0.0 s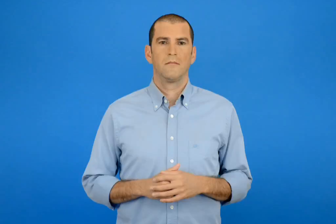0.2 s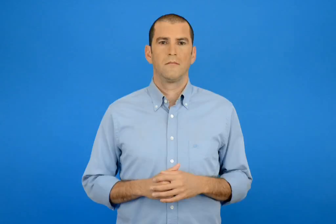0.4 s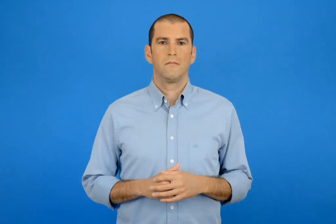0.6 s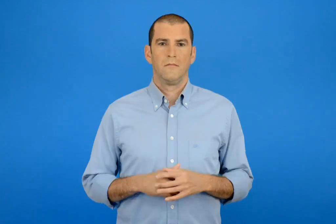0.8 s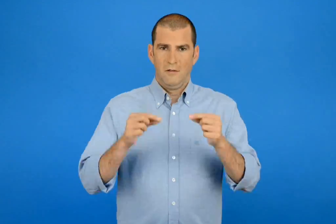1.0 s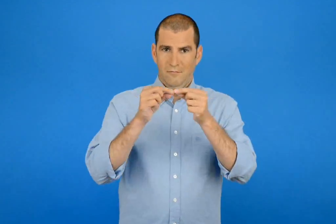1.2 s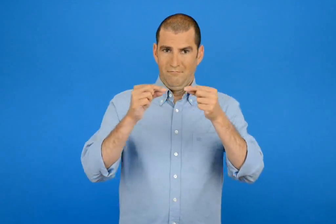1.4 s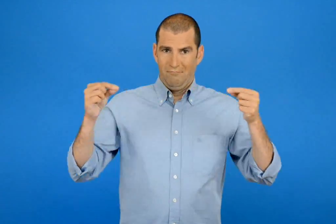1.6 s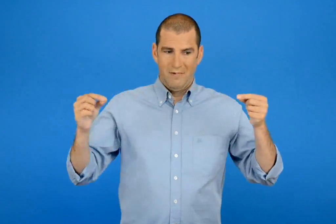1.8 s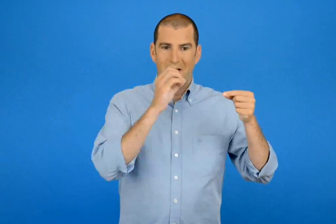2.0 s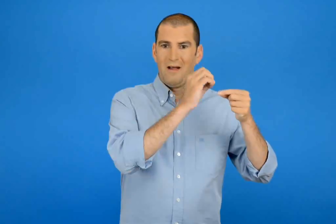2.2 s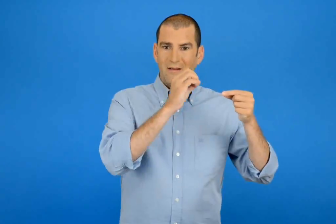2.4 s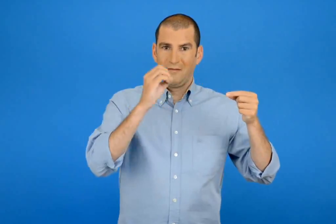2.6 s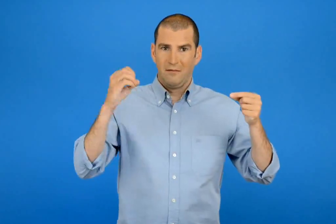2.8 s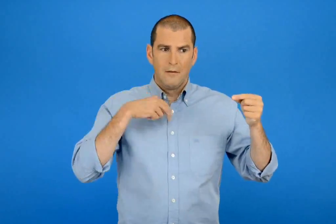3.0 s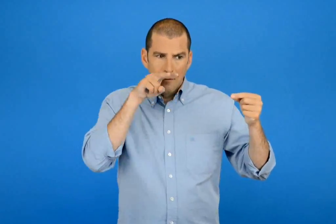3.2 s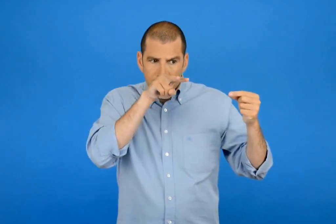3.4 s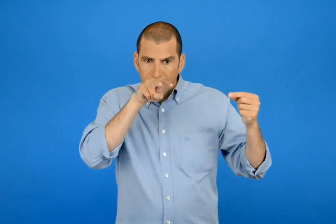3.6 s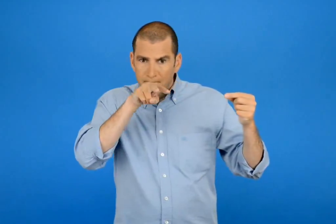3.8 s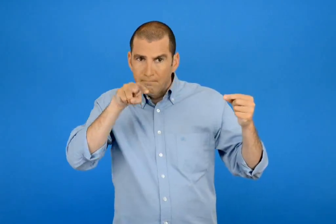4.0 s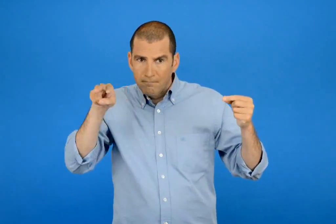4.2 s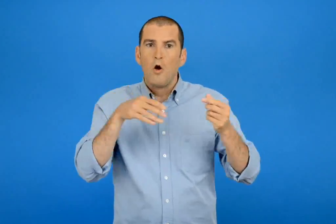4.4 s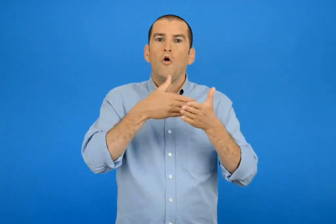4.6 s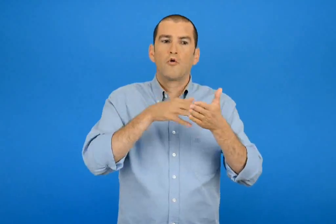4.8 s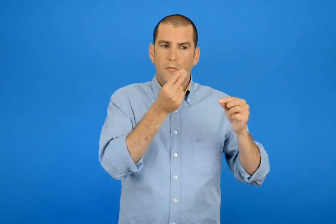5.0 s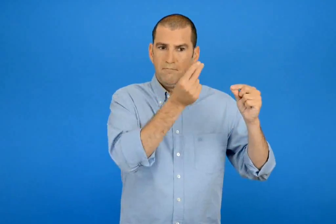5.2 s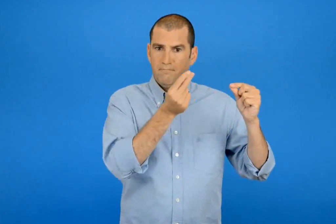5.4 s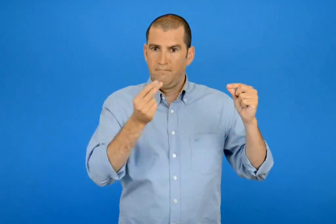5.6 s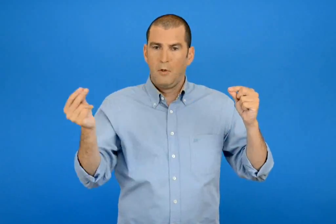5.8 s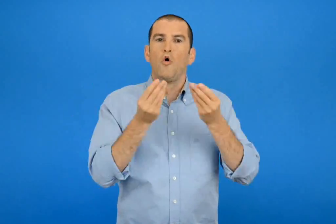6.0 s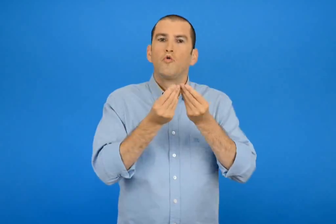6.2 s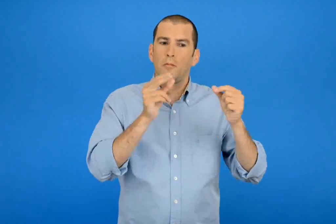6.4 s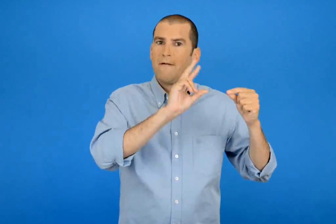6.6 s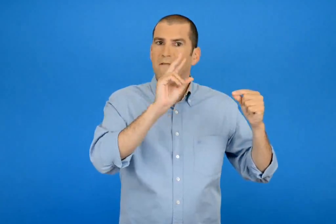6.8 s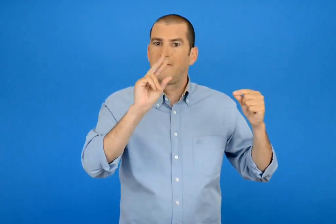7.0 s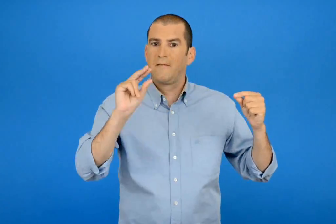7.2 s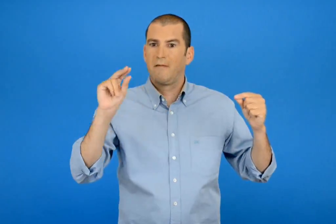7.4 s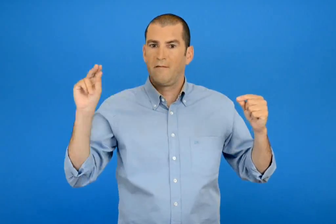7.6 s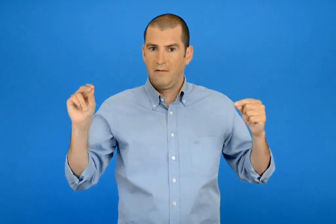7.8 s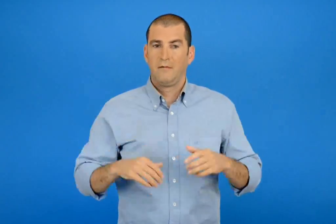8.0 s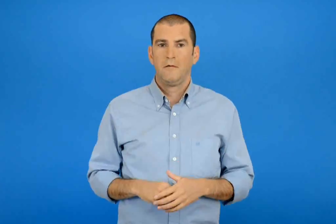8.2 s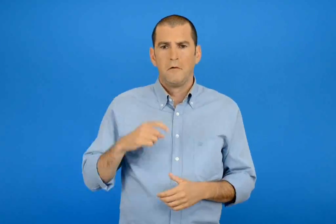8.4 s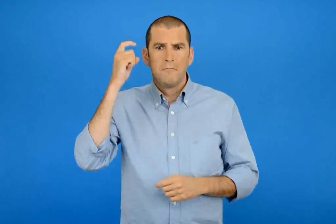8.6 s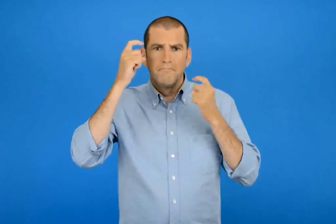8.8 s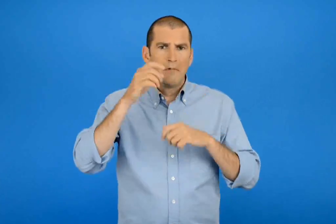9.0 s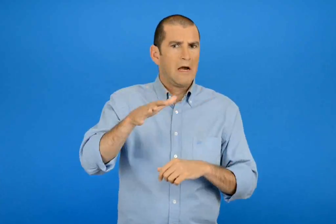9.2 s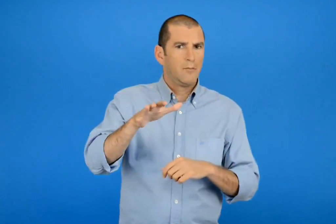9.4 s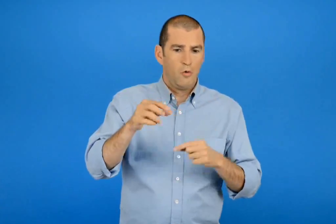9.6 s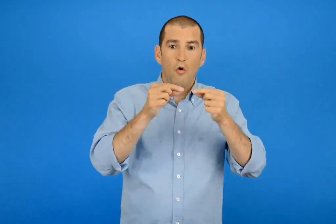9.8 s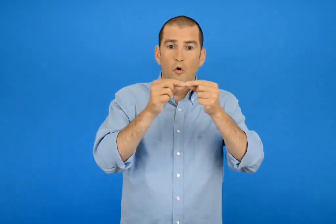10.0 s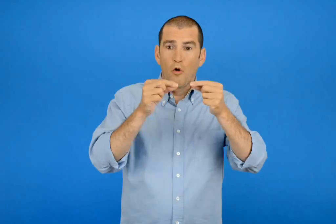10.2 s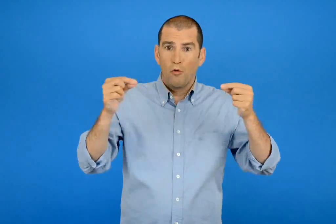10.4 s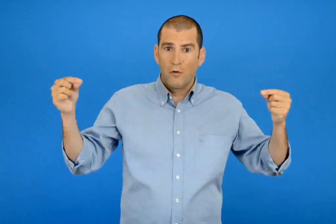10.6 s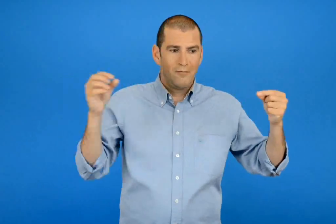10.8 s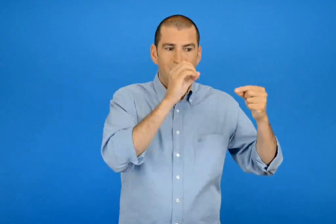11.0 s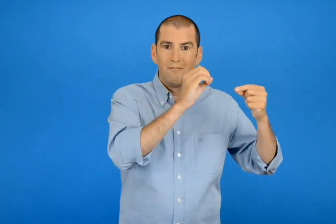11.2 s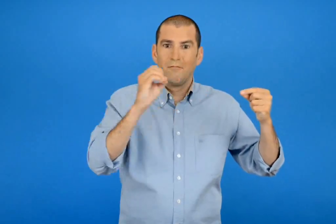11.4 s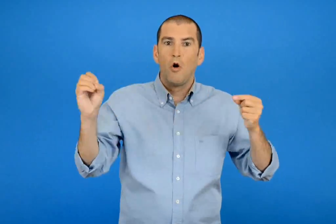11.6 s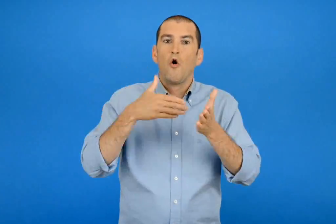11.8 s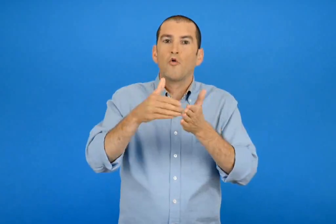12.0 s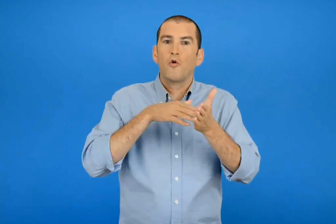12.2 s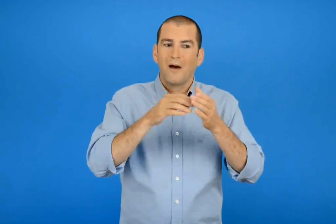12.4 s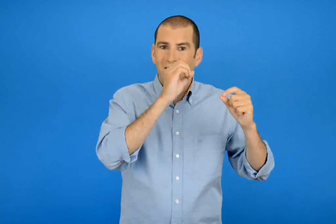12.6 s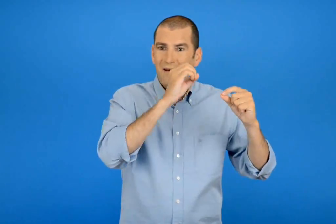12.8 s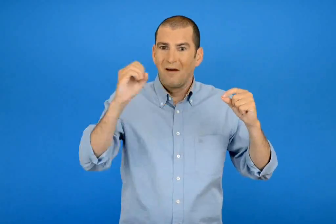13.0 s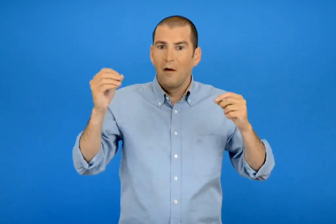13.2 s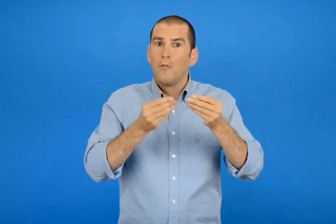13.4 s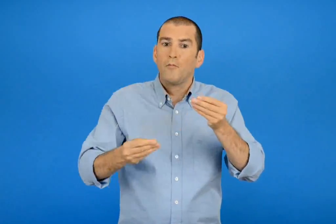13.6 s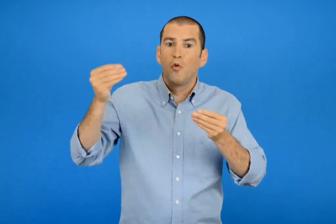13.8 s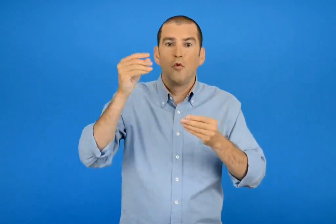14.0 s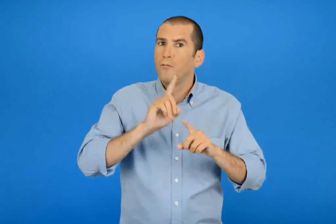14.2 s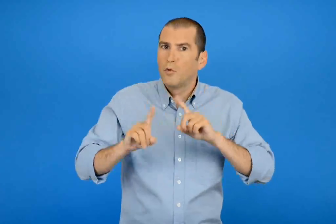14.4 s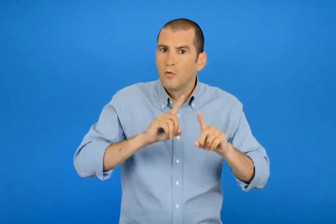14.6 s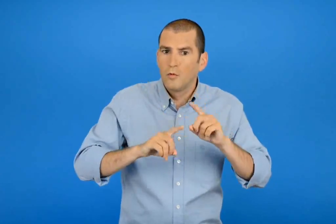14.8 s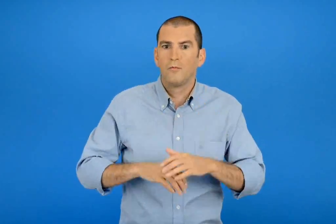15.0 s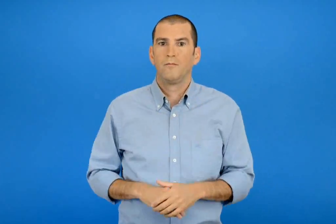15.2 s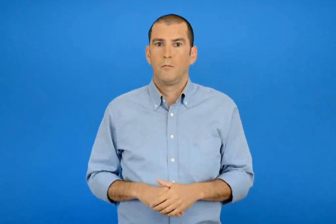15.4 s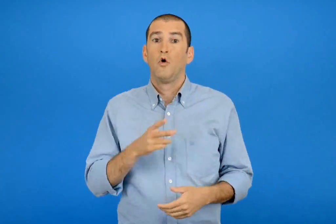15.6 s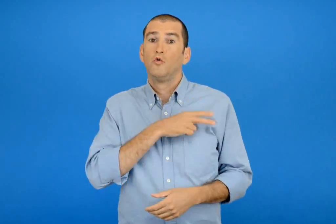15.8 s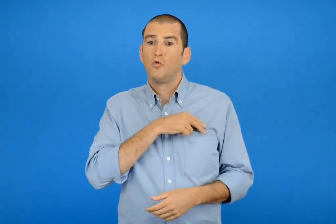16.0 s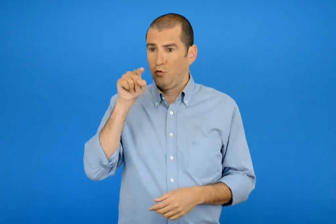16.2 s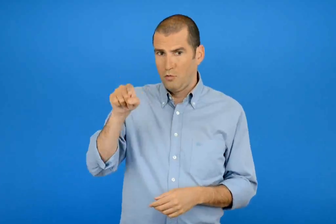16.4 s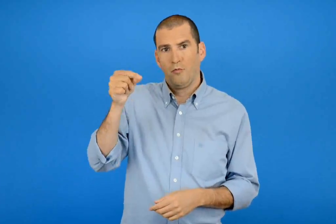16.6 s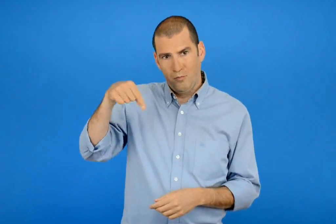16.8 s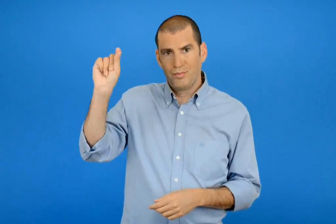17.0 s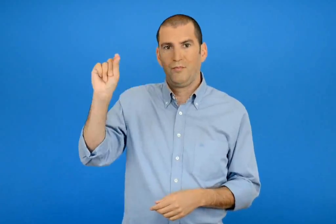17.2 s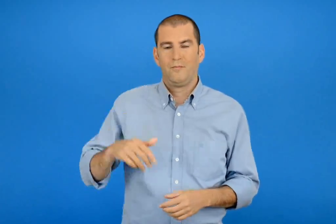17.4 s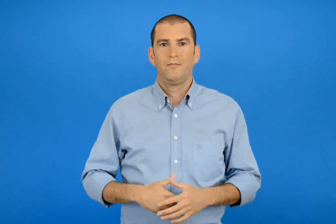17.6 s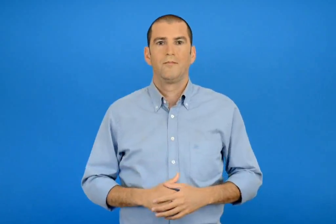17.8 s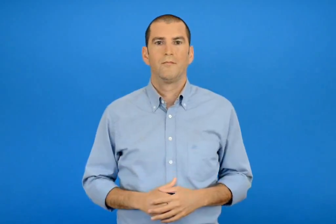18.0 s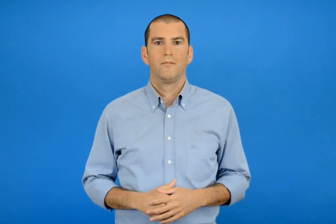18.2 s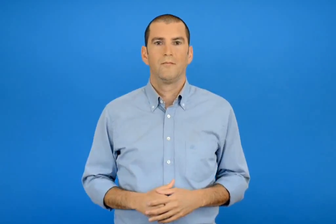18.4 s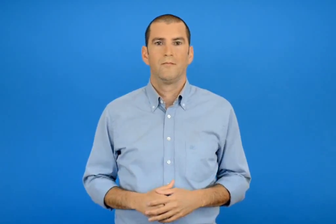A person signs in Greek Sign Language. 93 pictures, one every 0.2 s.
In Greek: παρατηρώ και χρωματίζω τις χάντρες με τον ίδιο τρόπο κάθε φορά εκτιμώ ποιό κορδόνι έχει τις πιο πολλές χρωματιστές χάντρες βάζω √ στο σωστό
